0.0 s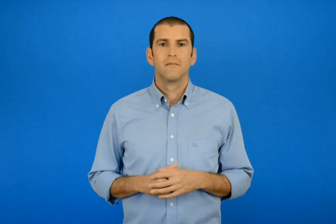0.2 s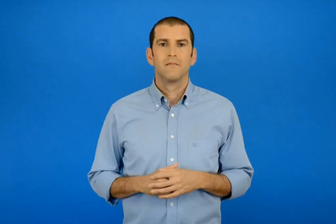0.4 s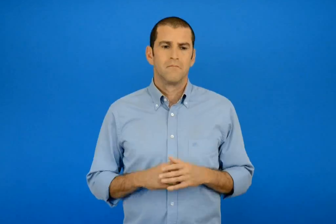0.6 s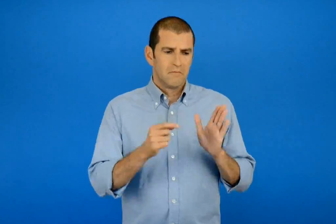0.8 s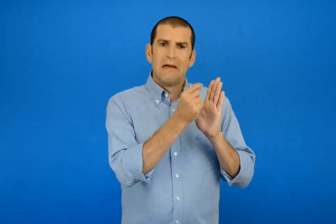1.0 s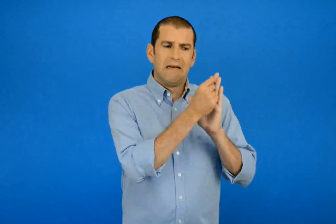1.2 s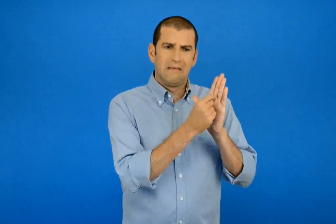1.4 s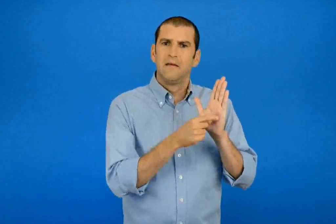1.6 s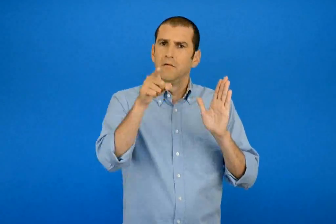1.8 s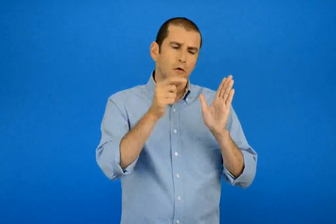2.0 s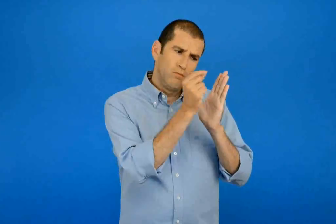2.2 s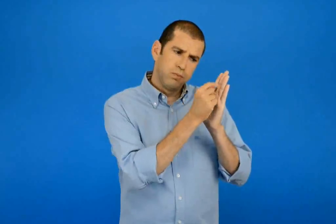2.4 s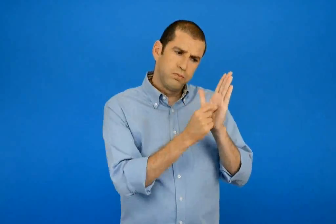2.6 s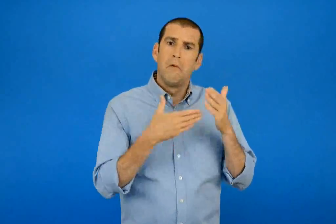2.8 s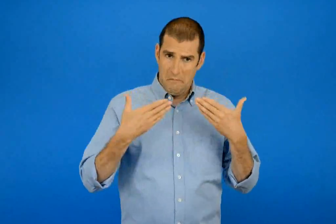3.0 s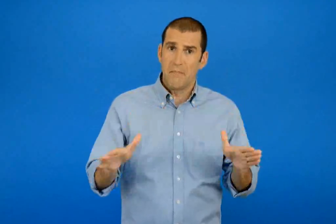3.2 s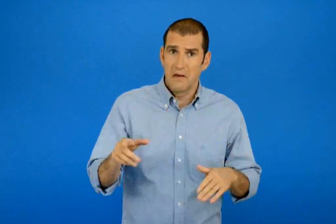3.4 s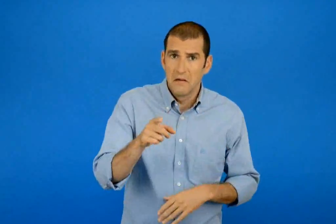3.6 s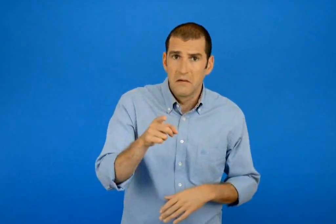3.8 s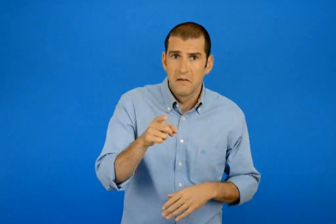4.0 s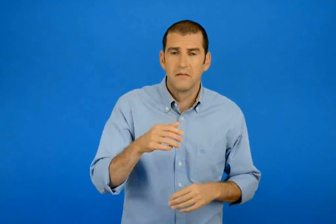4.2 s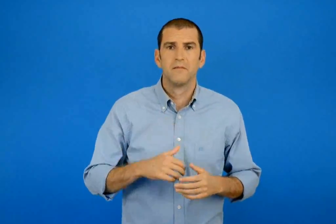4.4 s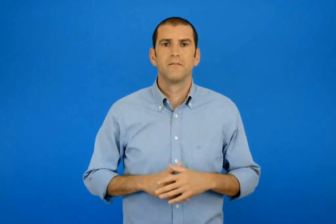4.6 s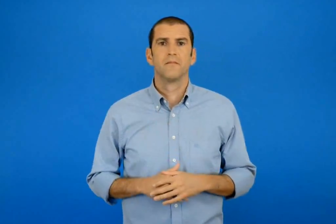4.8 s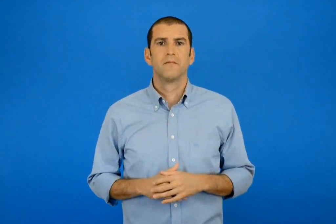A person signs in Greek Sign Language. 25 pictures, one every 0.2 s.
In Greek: εσύ έχεις φτιάξει ποτέ λίστα ;
